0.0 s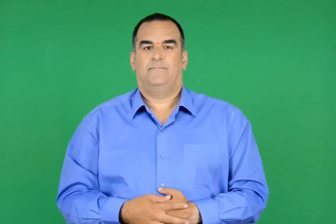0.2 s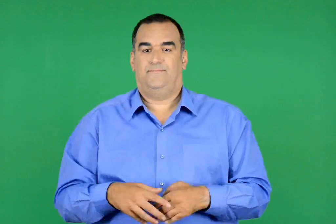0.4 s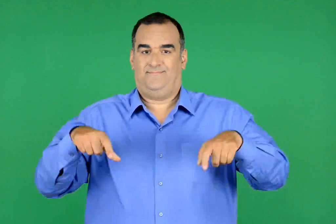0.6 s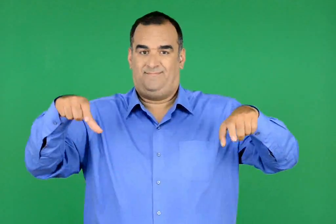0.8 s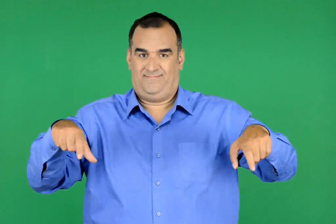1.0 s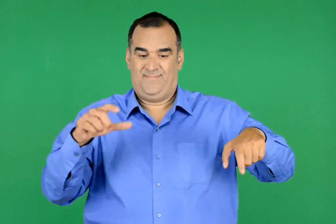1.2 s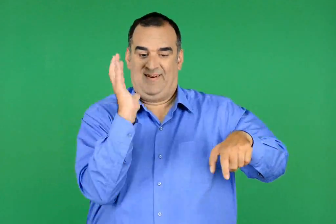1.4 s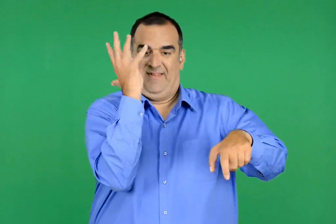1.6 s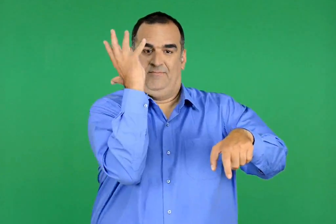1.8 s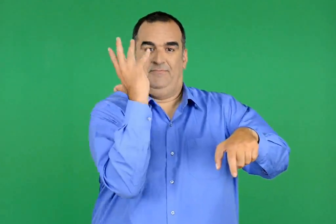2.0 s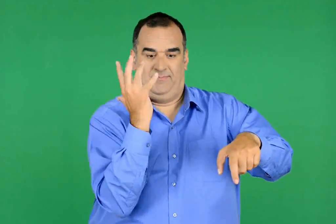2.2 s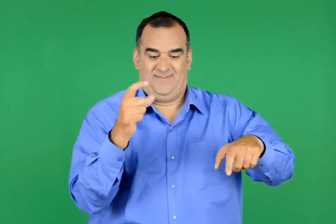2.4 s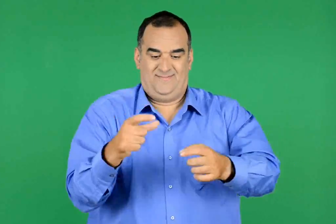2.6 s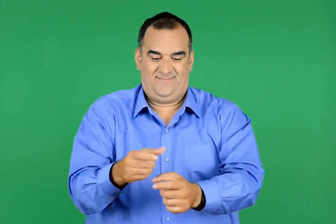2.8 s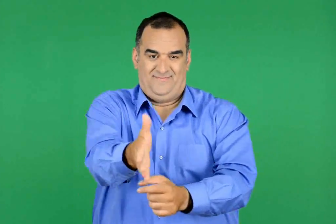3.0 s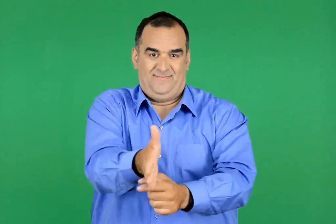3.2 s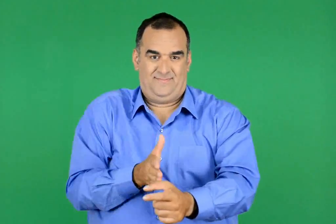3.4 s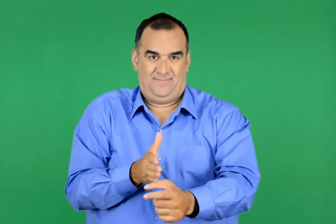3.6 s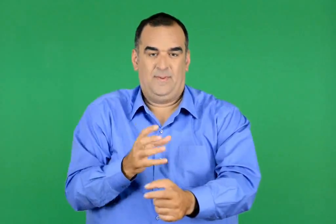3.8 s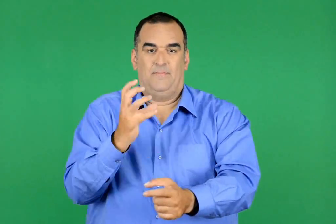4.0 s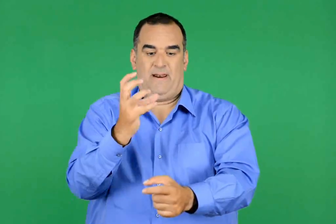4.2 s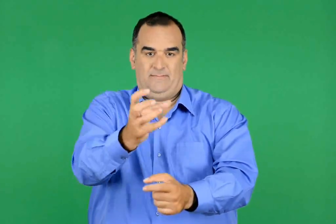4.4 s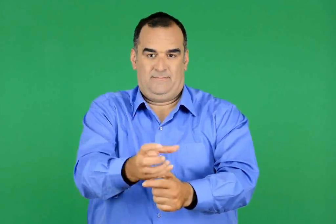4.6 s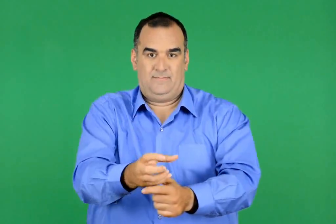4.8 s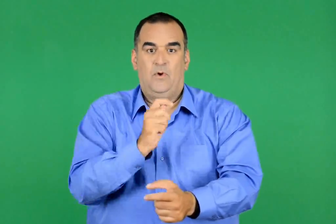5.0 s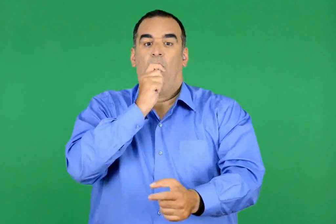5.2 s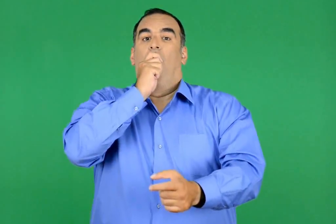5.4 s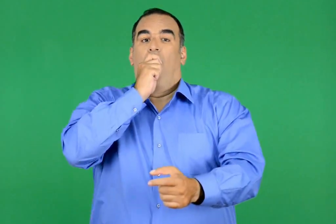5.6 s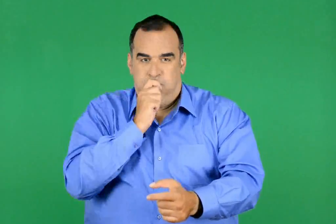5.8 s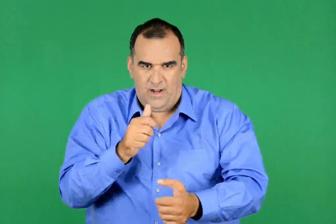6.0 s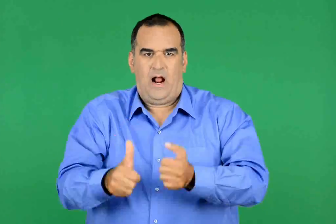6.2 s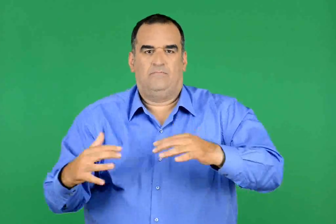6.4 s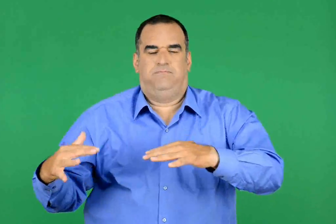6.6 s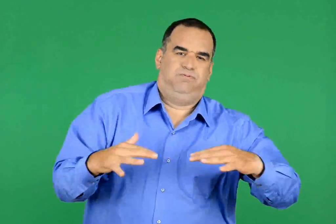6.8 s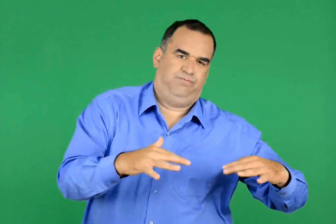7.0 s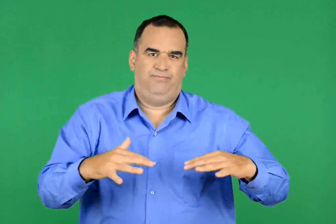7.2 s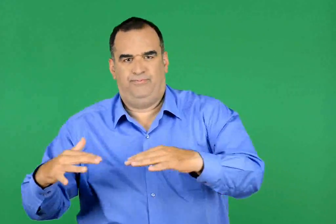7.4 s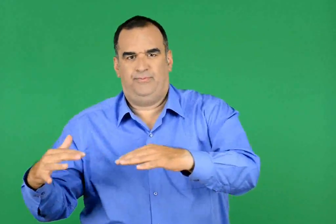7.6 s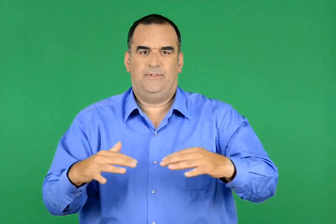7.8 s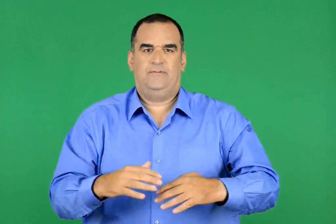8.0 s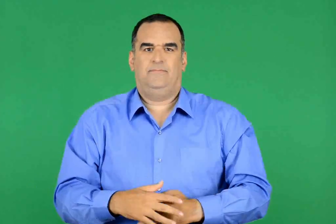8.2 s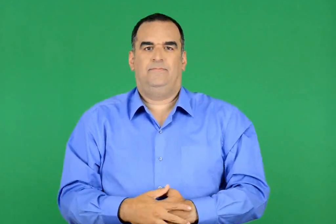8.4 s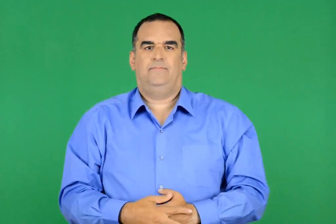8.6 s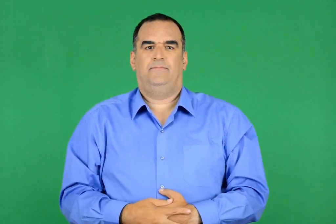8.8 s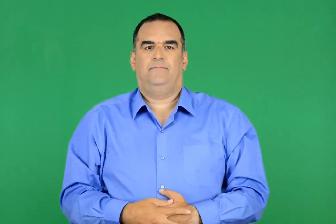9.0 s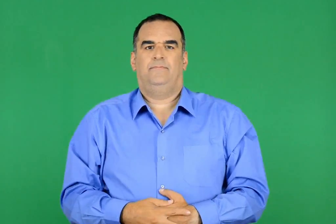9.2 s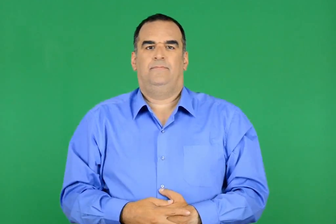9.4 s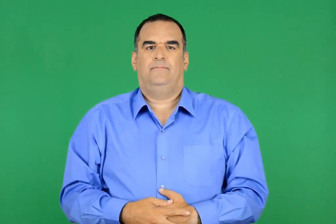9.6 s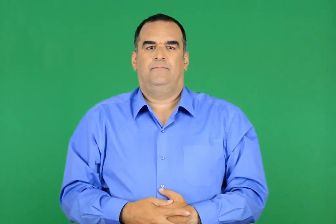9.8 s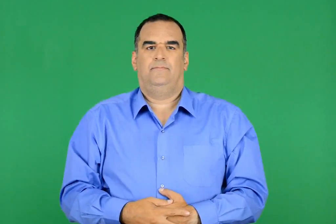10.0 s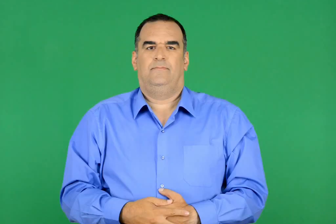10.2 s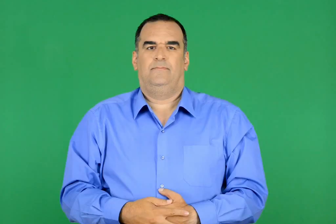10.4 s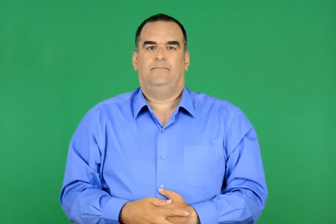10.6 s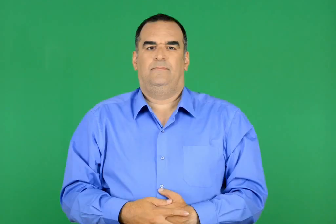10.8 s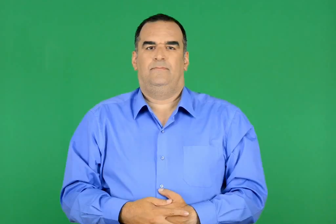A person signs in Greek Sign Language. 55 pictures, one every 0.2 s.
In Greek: ύστερα στάθηκε στη σέντρα πλάι στον πλάτανο και σφύριξε για το εναρκτήριο λάκτισμα. ο αγώνας άρχισε
